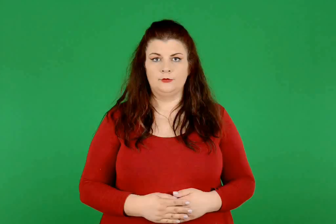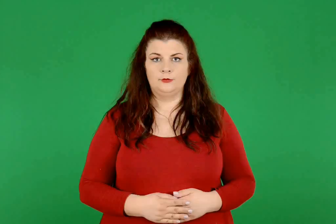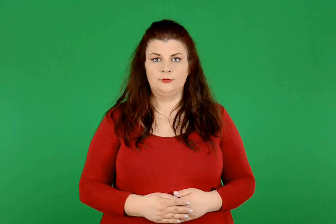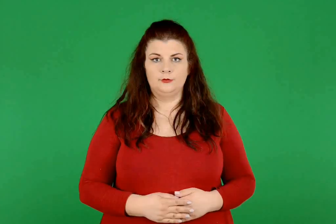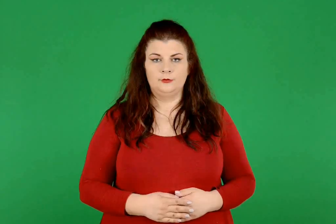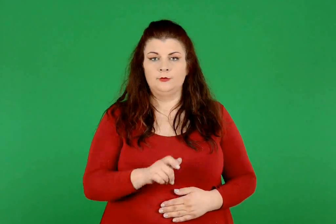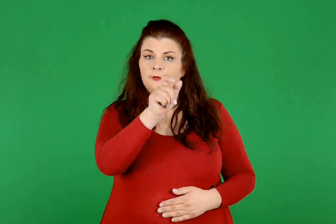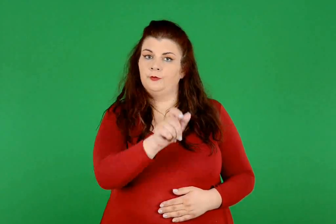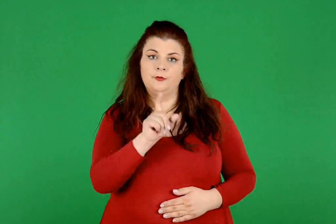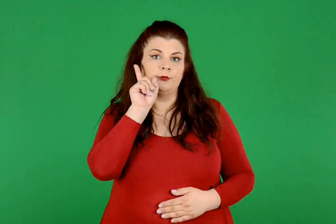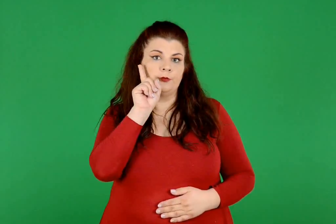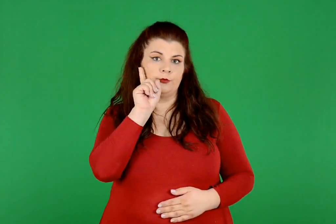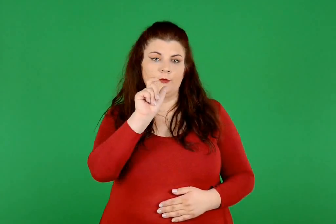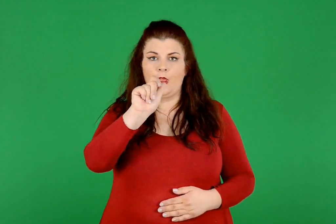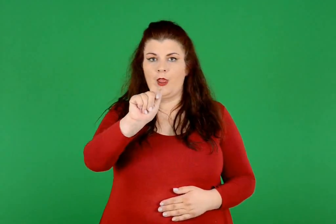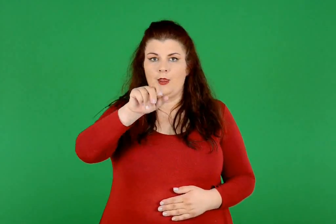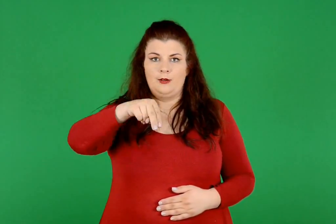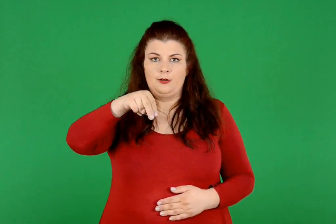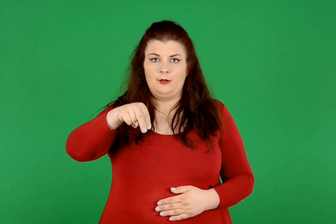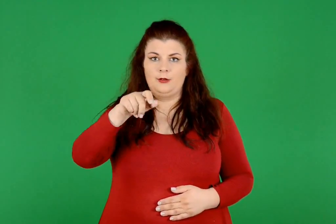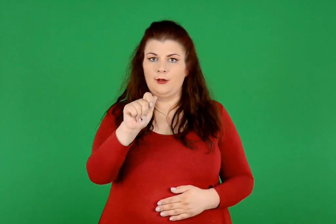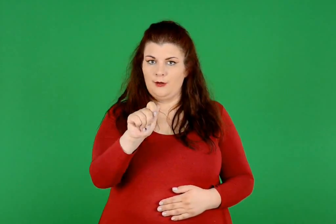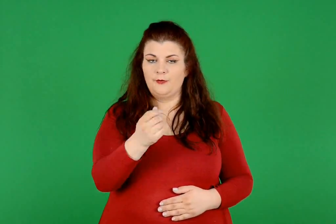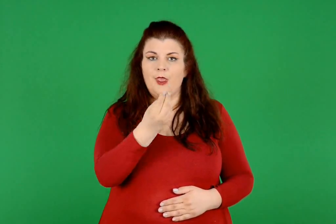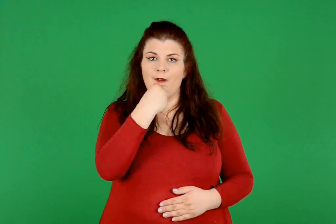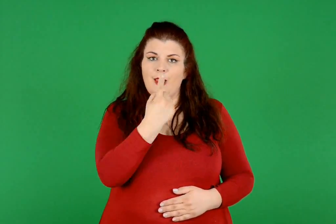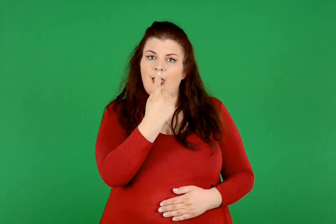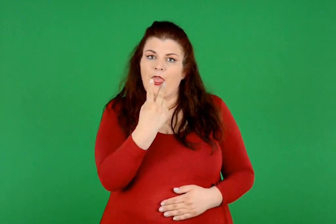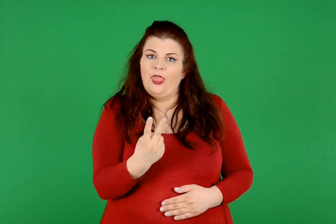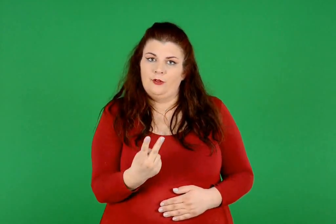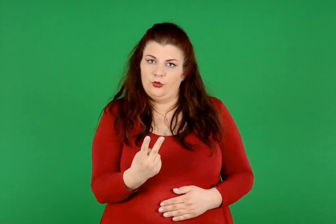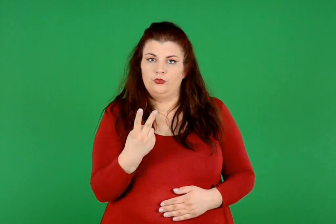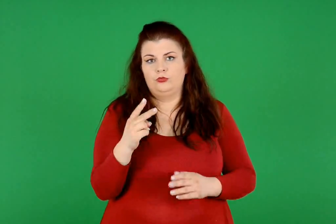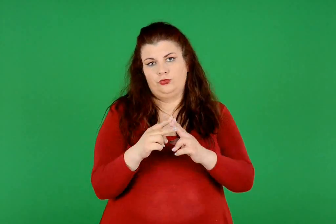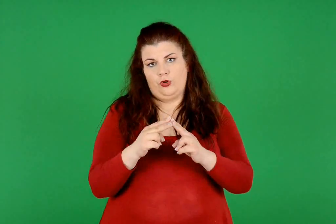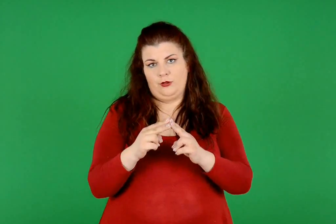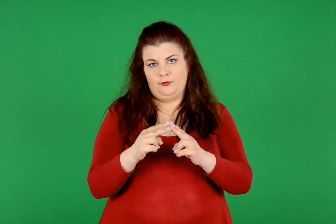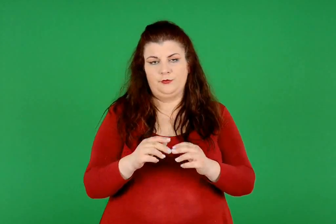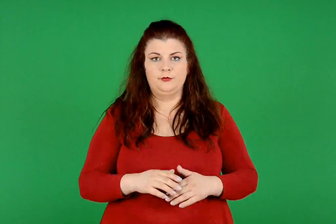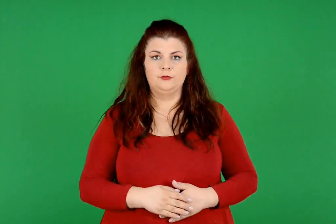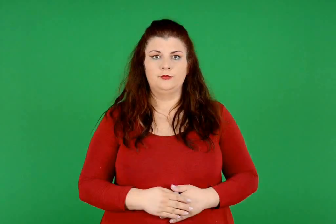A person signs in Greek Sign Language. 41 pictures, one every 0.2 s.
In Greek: η άννα το 1/2 της σοκολάτας
